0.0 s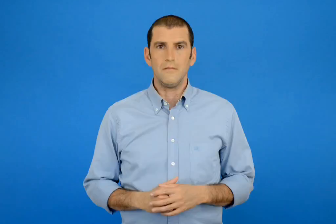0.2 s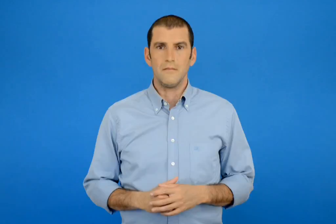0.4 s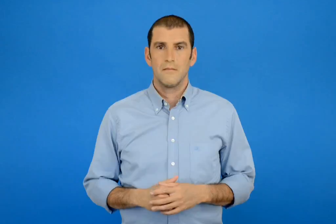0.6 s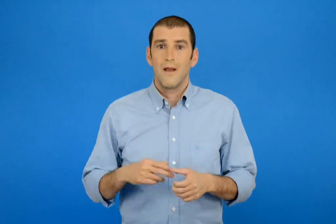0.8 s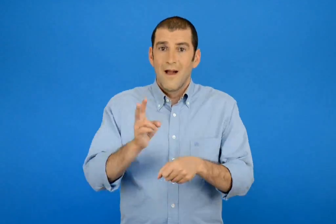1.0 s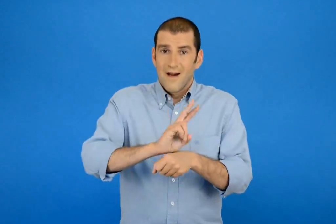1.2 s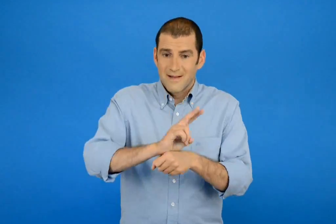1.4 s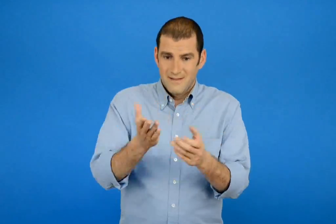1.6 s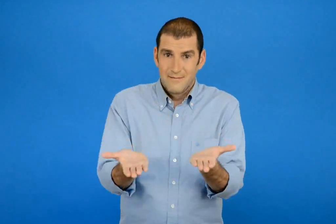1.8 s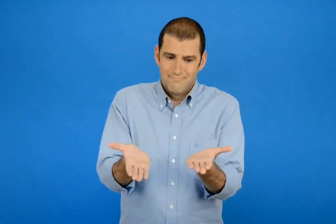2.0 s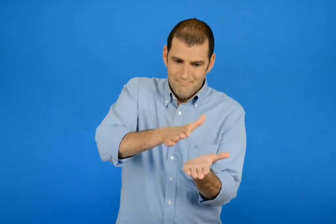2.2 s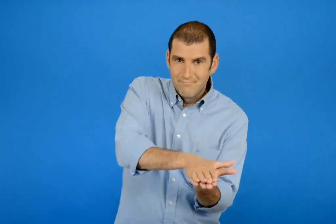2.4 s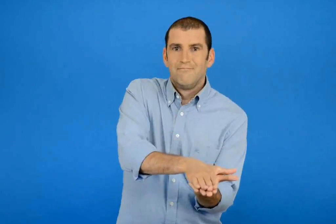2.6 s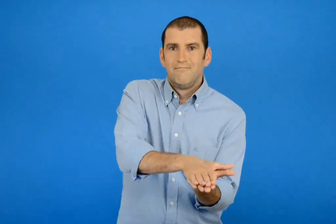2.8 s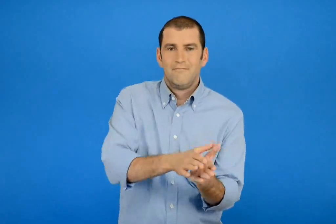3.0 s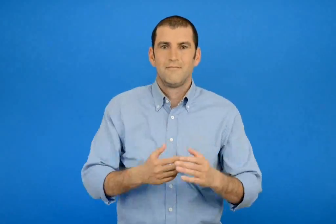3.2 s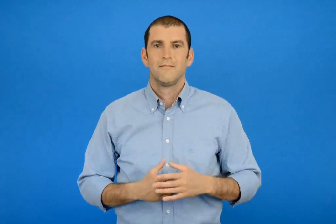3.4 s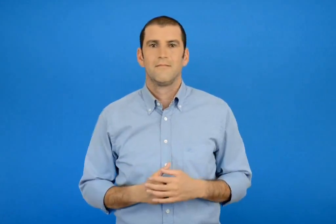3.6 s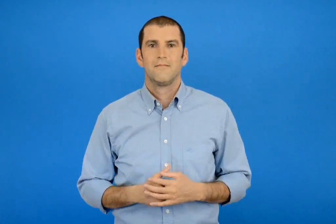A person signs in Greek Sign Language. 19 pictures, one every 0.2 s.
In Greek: το δίπλωσε
